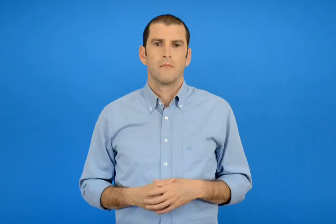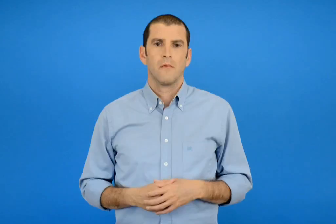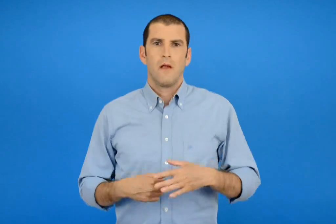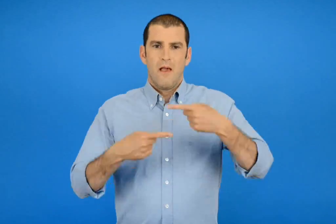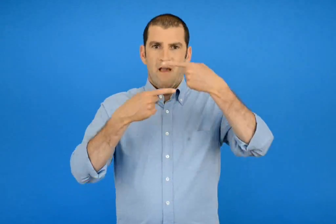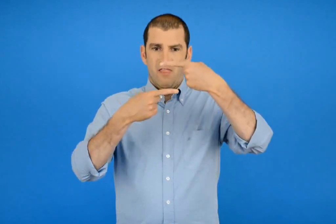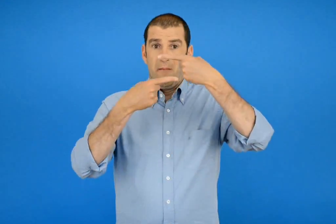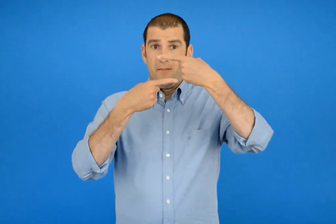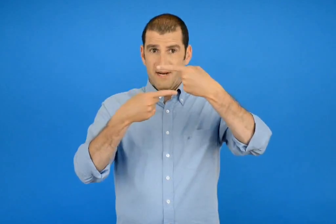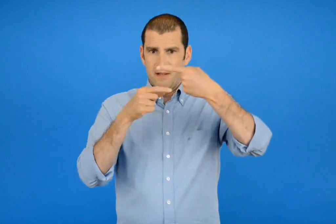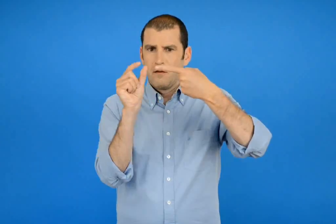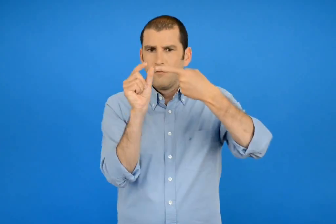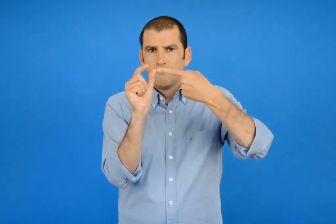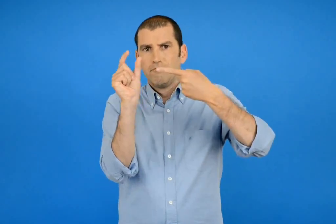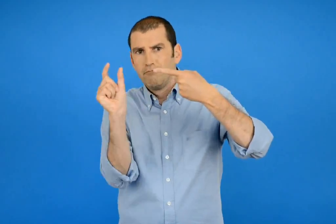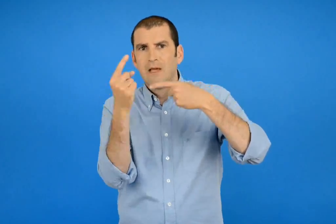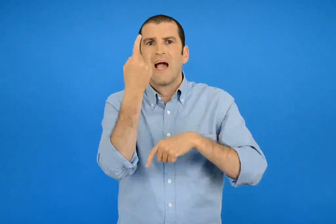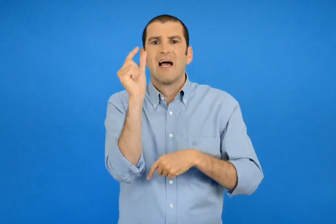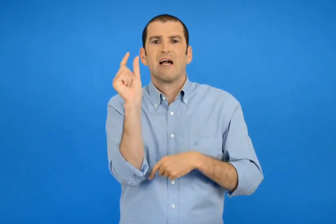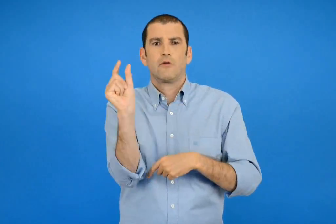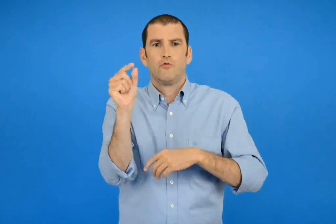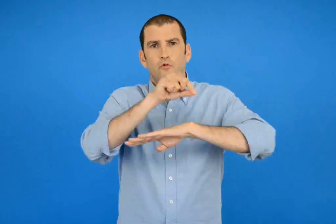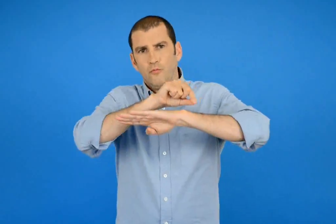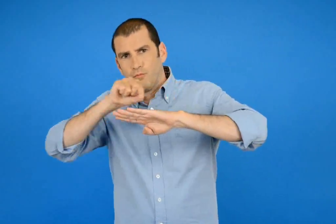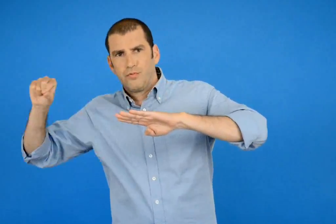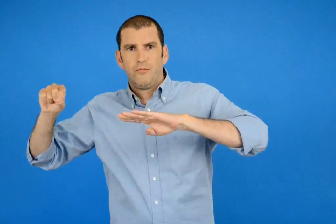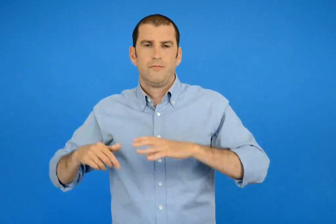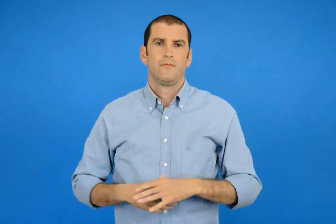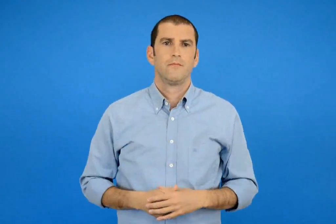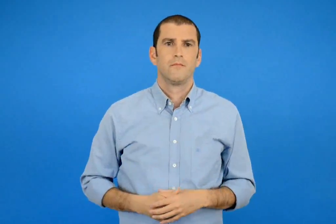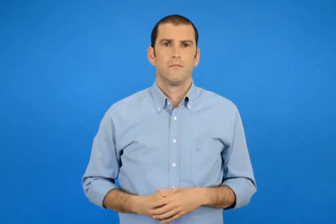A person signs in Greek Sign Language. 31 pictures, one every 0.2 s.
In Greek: προεκτείνω με τον χάρακα παράλληλα ευθύγραμμα τμήματα κατά ένα εκατοστό
